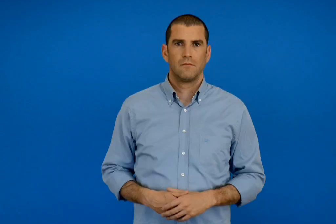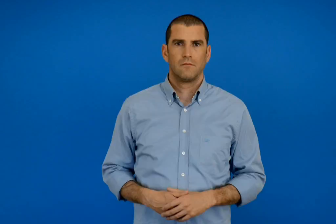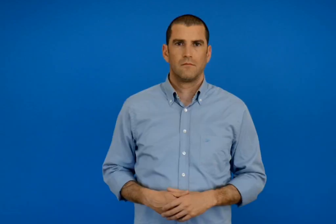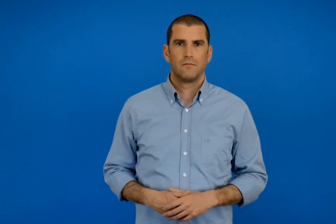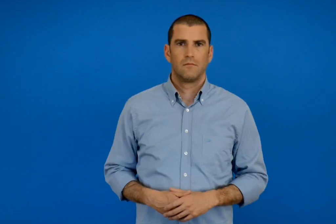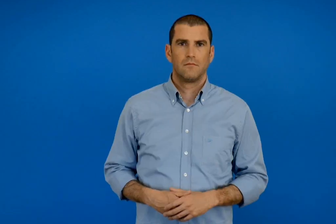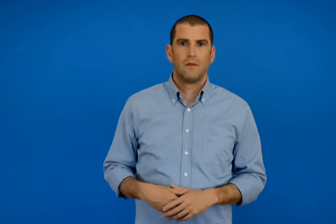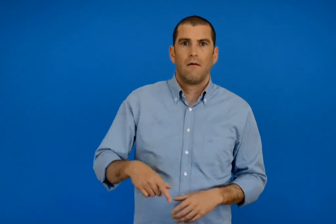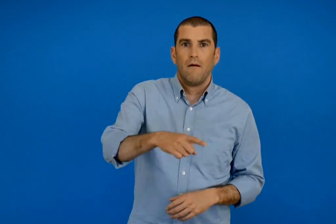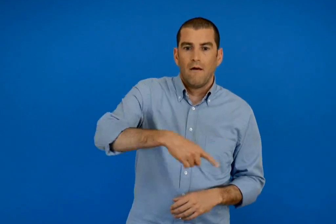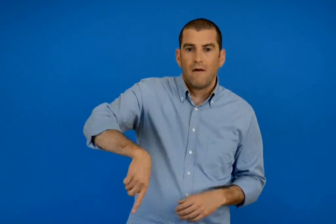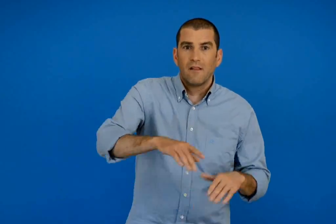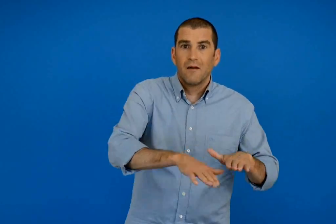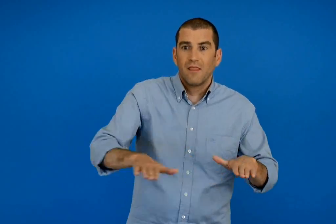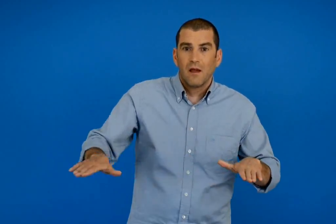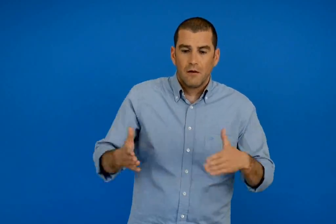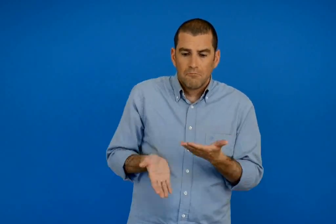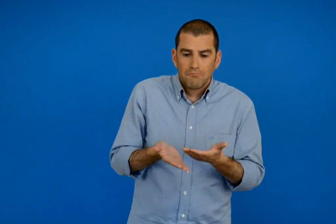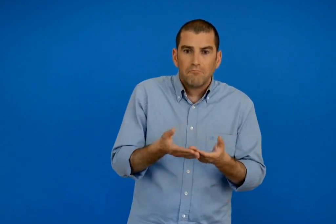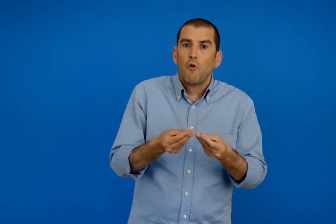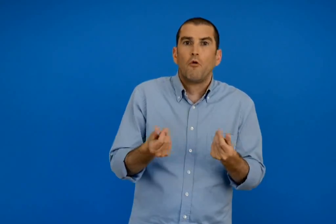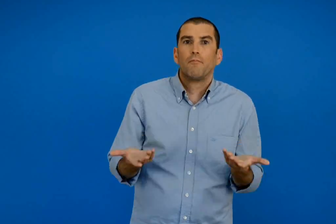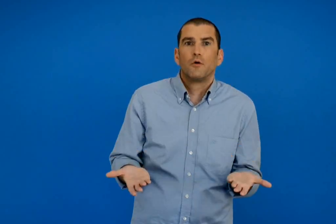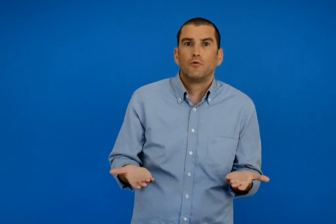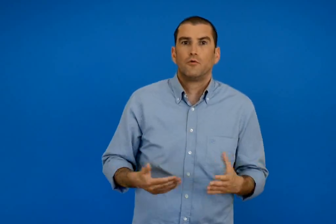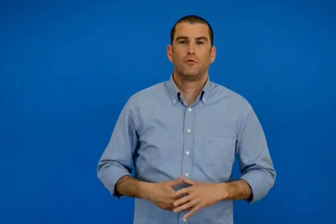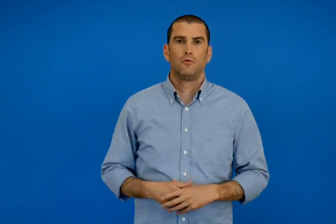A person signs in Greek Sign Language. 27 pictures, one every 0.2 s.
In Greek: πως μπορούμε να βοηθήσουμε αυτά τα παιδιά ;
